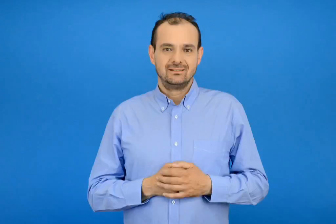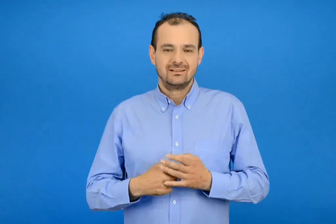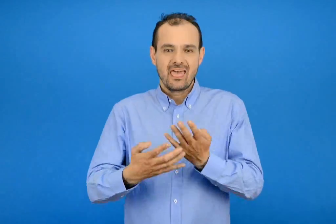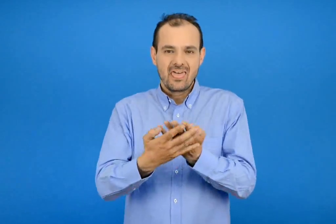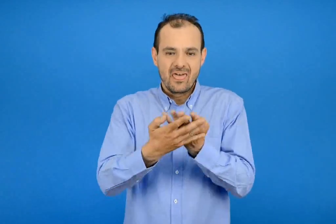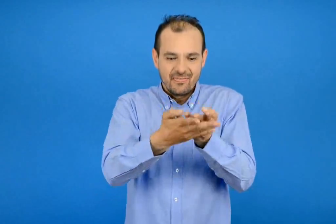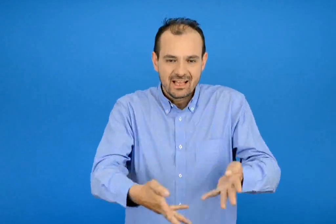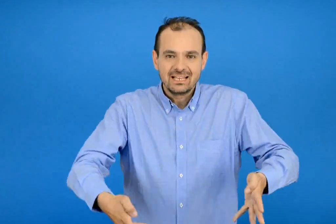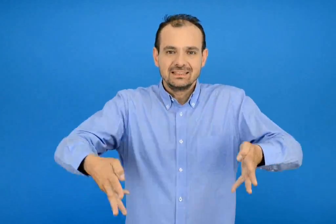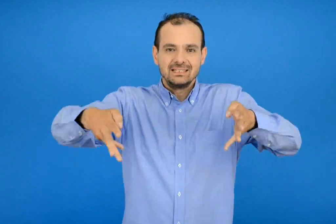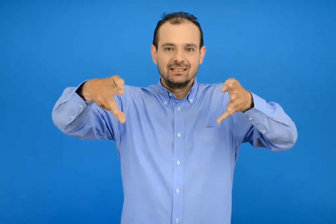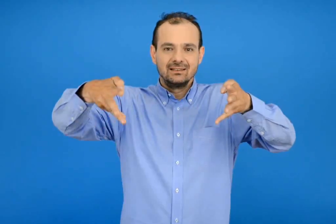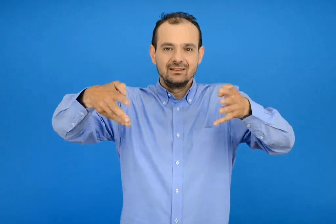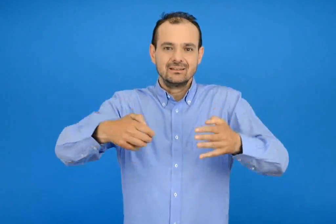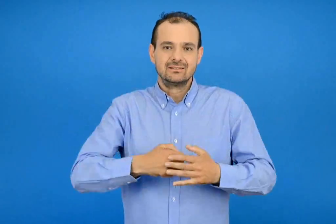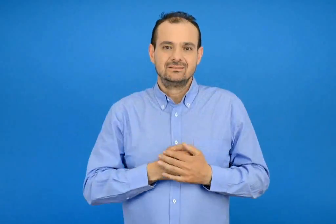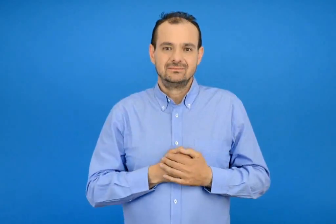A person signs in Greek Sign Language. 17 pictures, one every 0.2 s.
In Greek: δίχτυ
